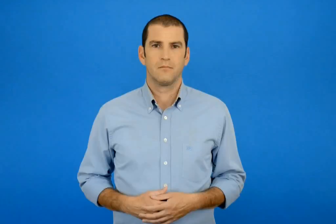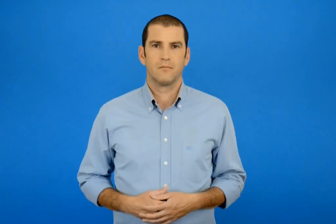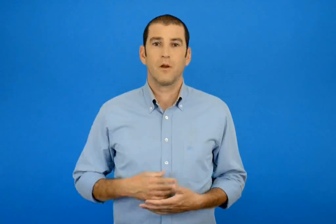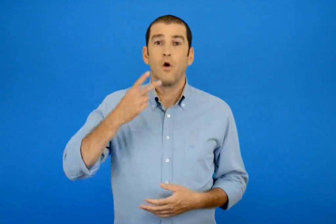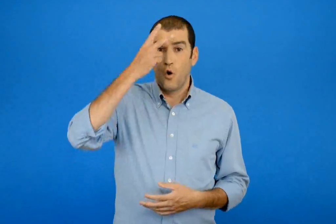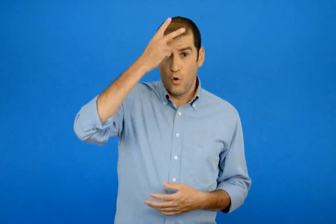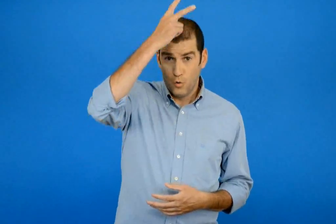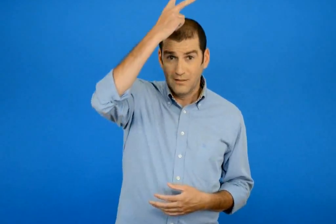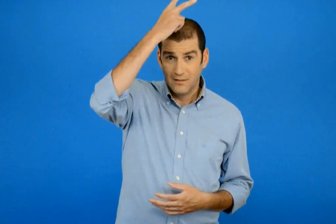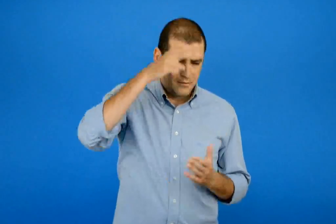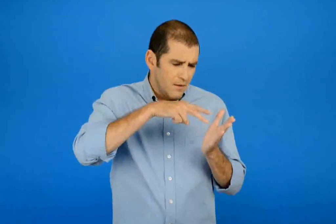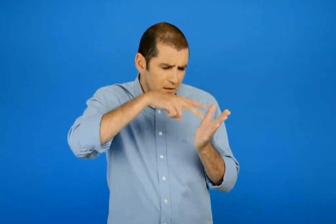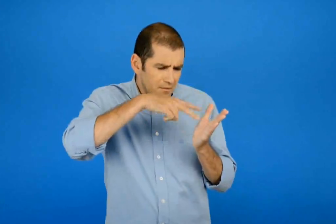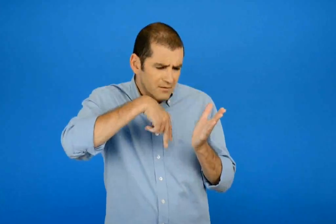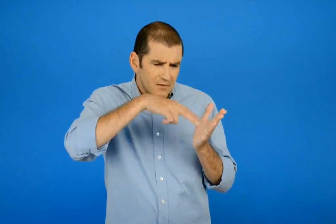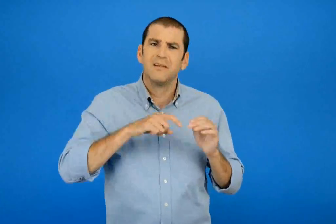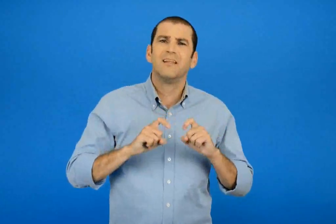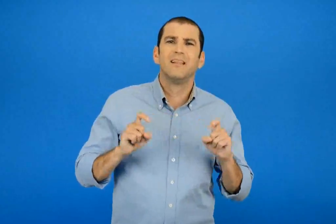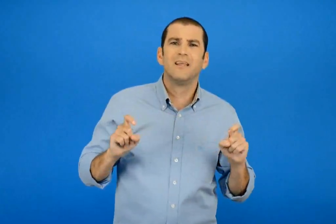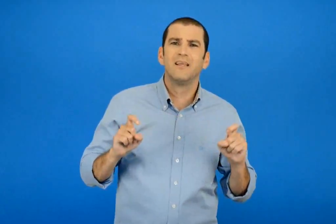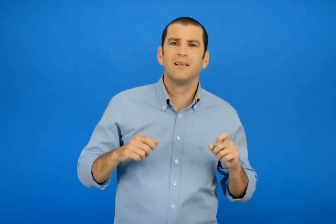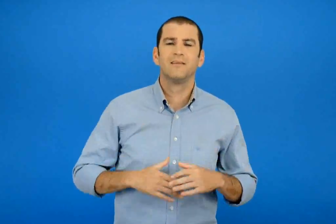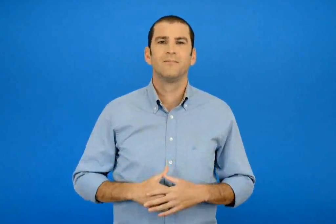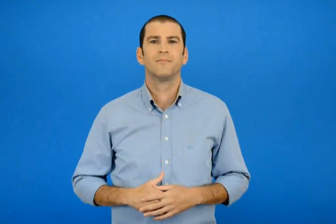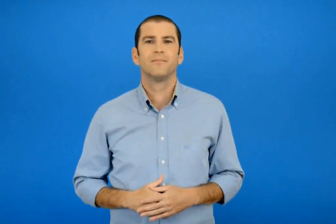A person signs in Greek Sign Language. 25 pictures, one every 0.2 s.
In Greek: τι διαβάζει ο λουκάς ;
